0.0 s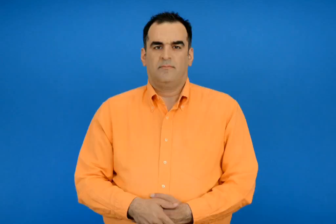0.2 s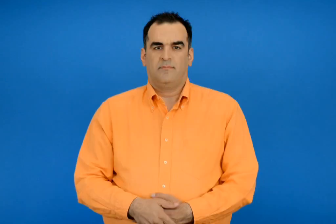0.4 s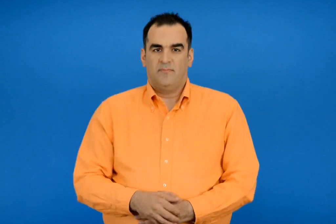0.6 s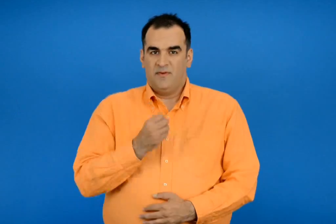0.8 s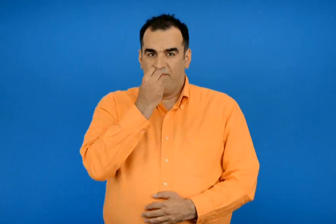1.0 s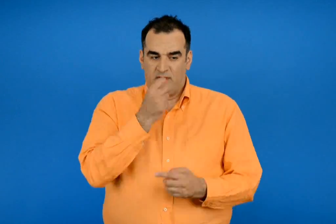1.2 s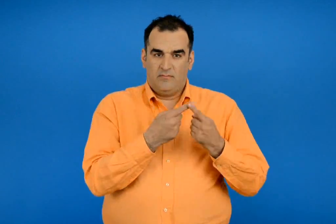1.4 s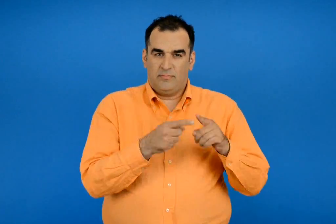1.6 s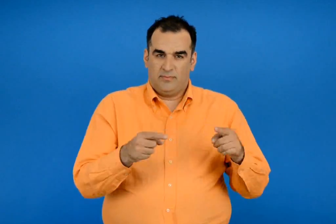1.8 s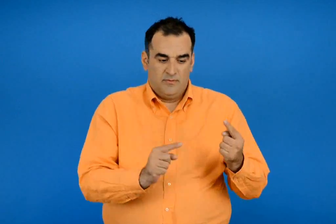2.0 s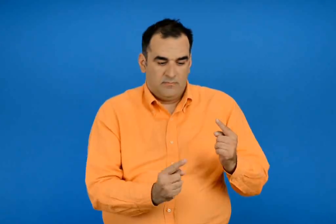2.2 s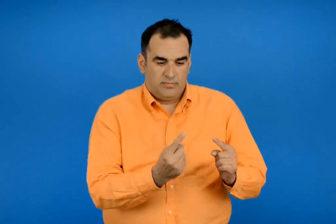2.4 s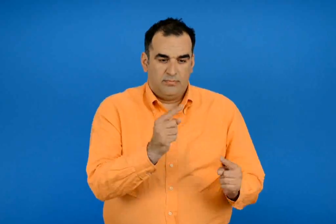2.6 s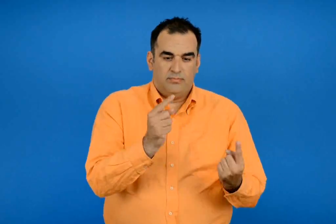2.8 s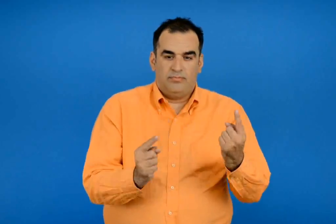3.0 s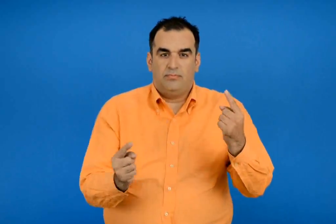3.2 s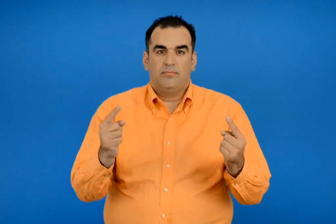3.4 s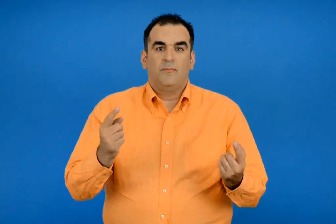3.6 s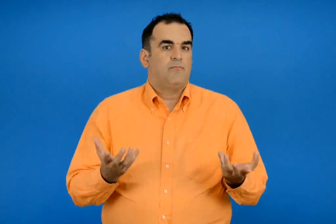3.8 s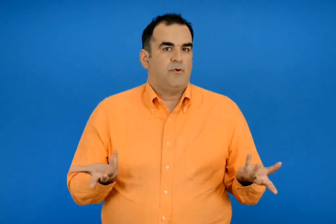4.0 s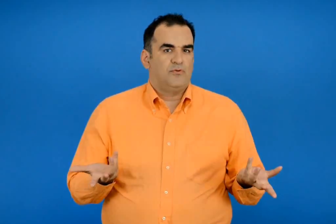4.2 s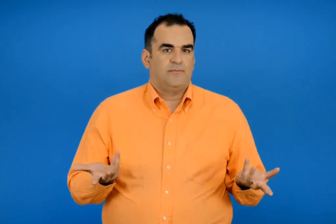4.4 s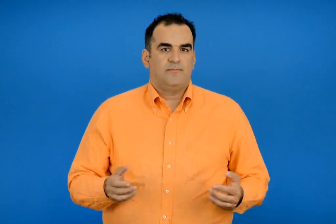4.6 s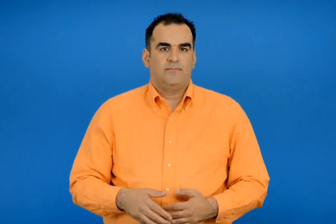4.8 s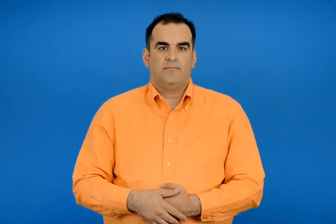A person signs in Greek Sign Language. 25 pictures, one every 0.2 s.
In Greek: πως μεγαλώνουν τα φυτά
